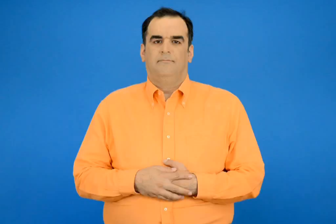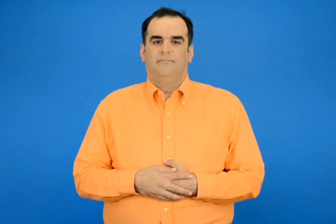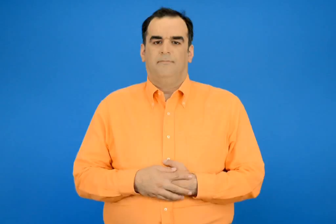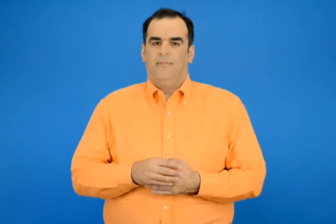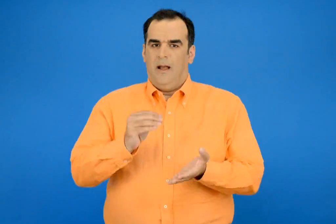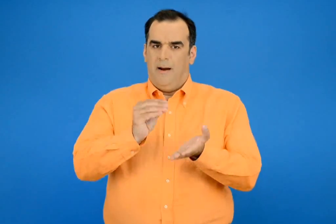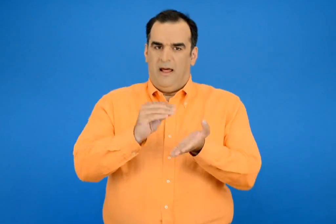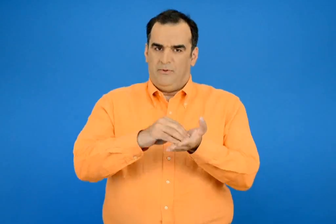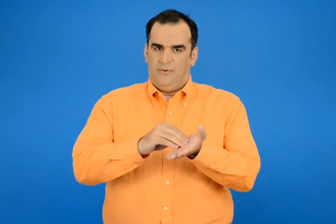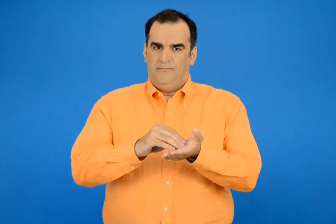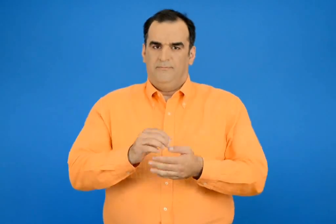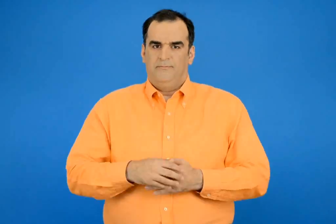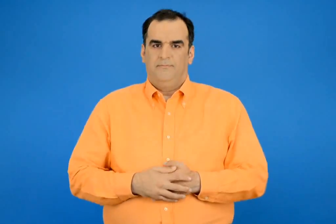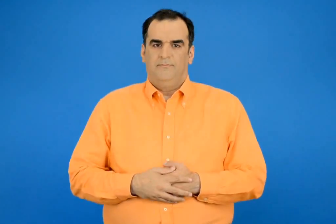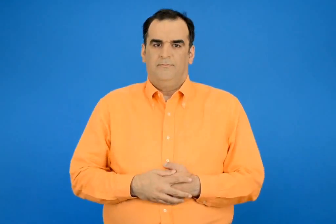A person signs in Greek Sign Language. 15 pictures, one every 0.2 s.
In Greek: επαναληπτικό
